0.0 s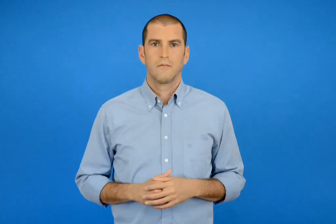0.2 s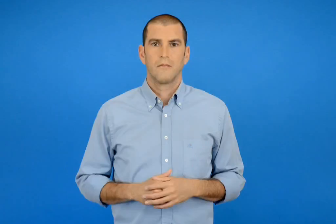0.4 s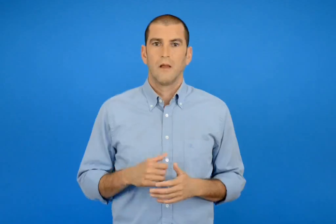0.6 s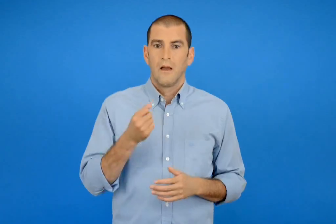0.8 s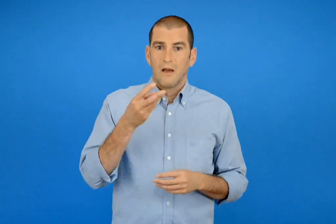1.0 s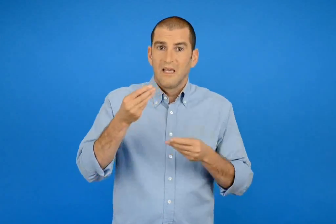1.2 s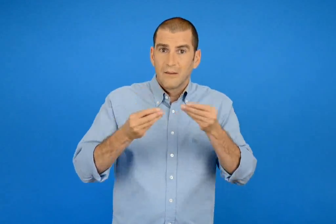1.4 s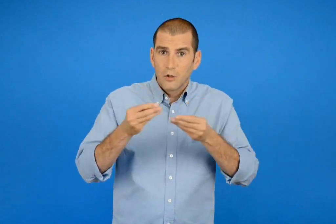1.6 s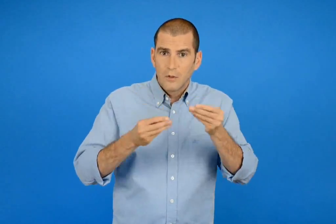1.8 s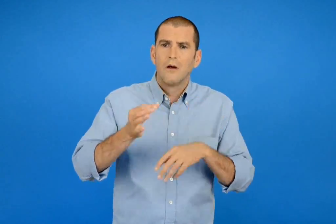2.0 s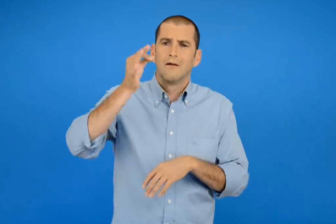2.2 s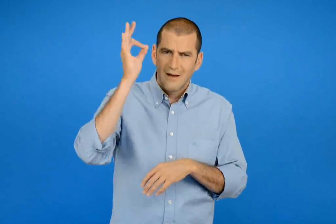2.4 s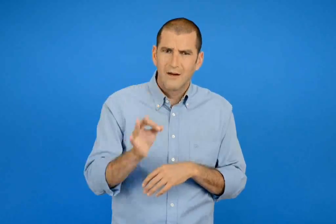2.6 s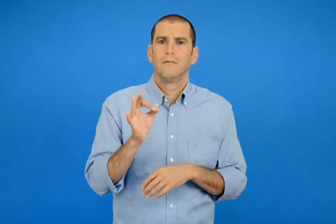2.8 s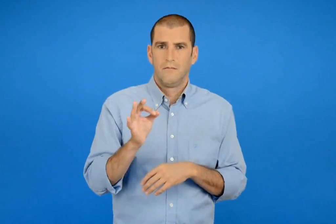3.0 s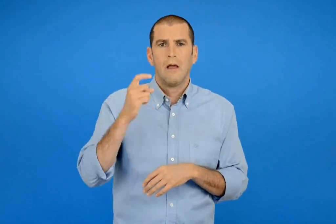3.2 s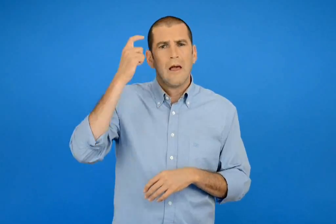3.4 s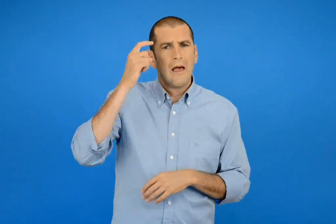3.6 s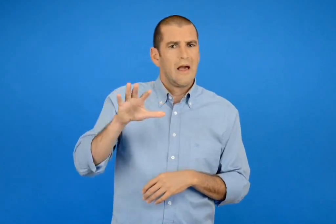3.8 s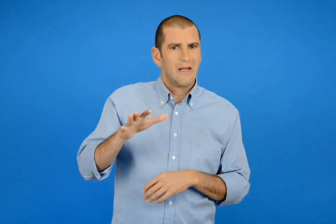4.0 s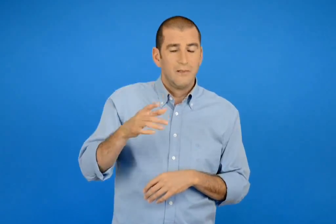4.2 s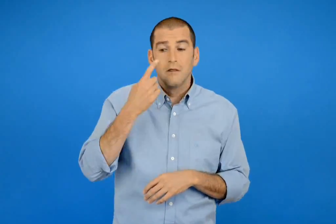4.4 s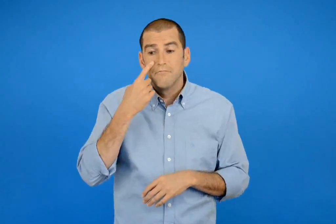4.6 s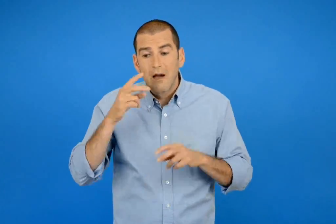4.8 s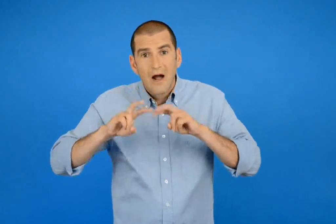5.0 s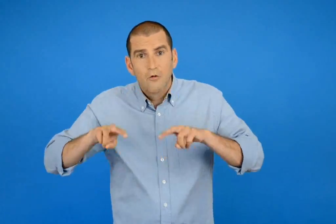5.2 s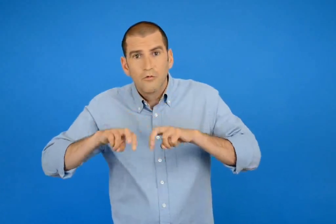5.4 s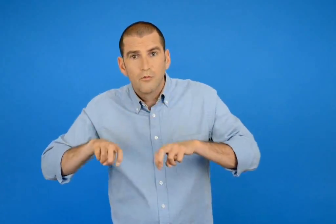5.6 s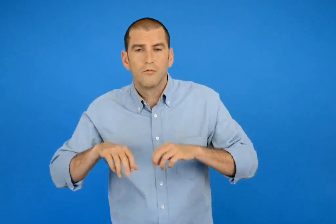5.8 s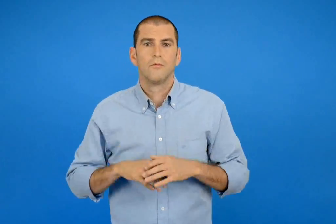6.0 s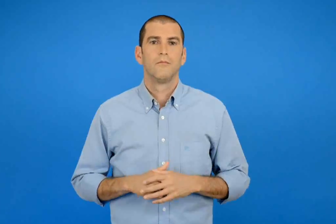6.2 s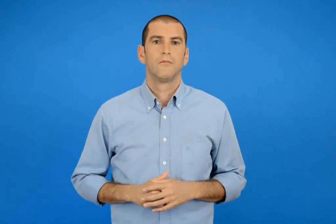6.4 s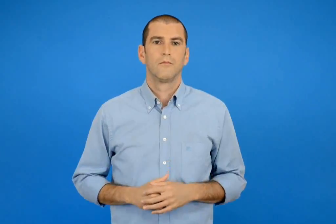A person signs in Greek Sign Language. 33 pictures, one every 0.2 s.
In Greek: υπολογίζουμε με ακρίβεια και ελέγχουμε τις εκτιμήσεις μας
